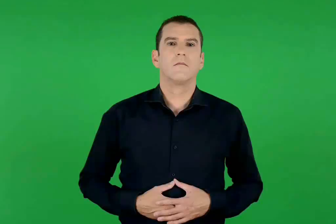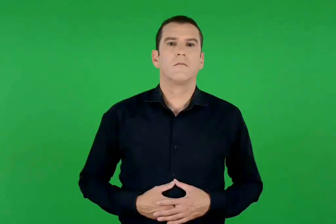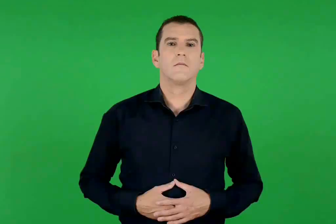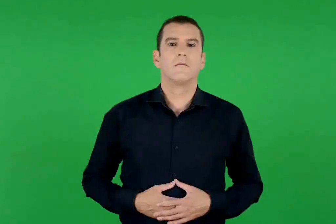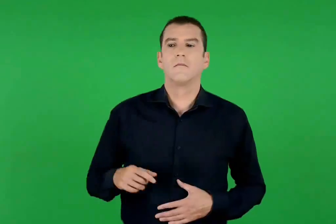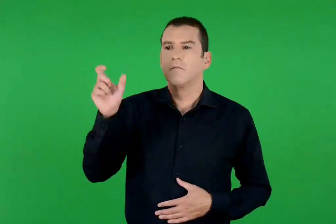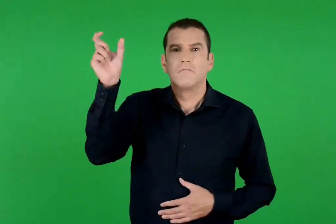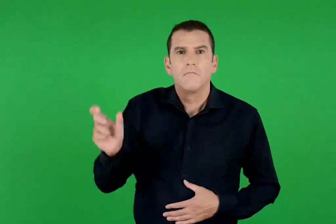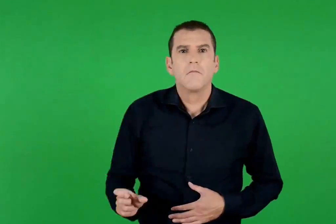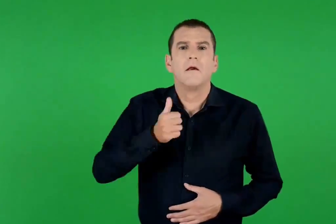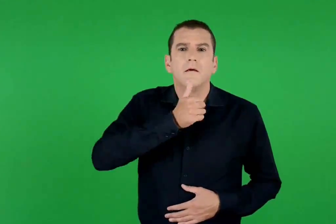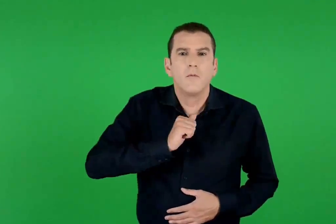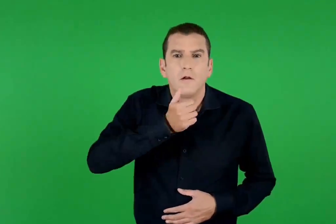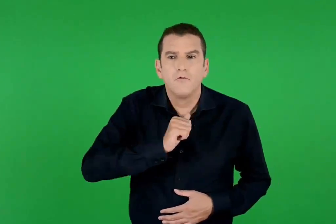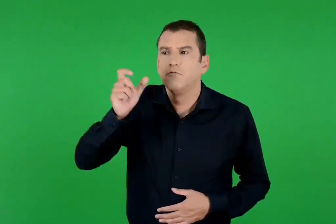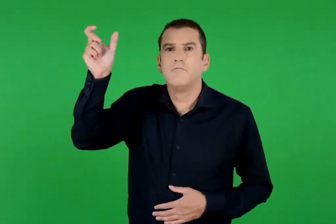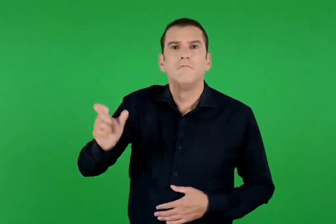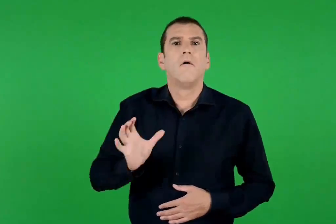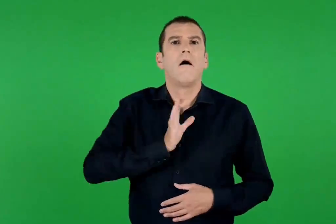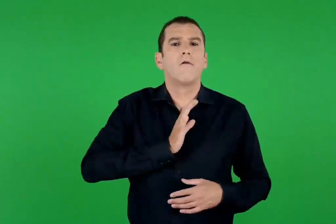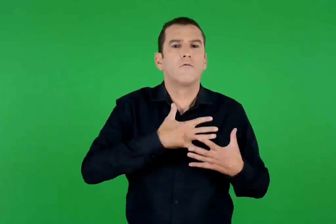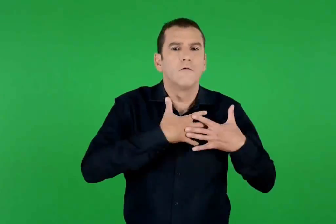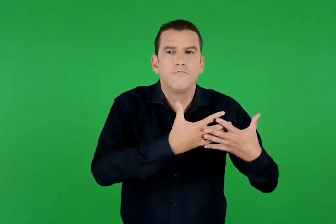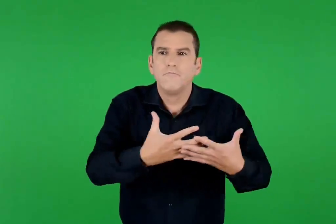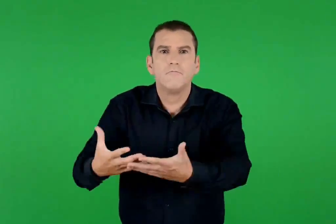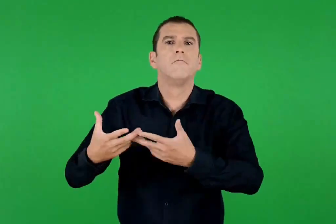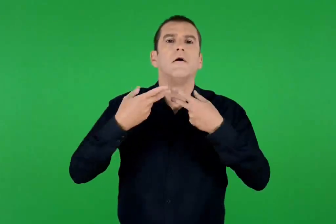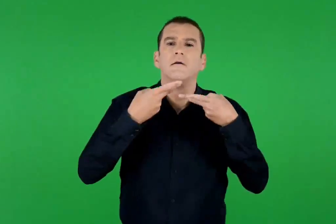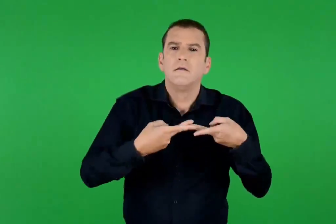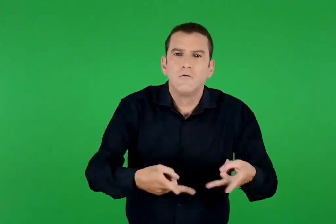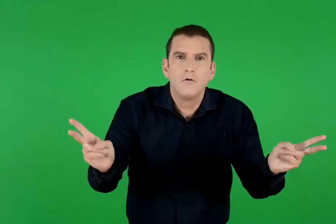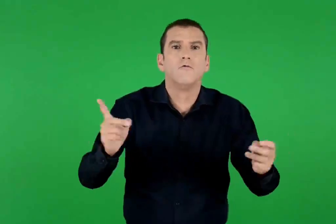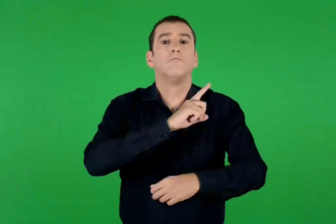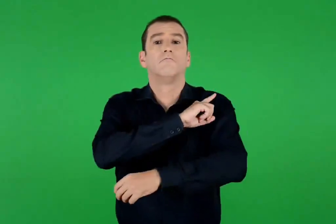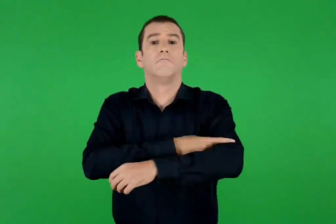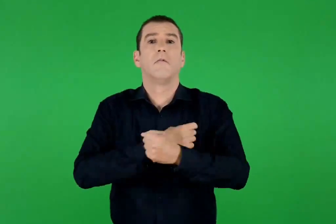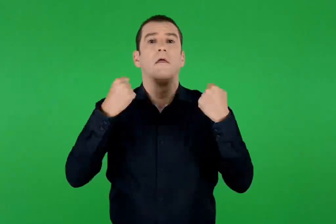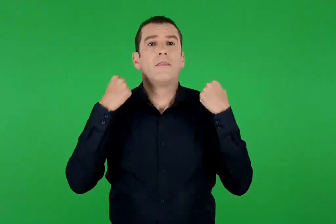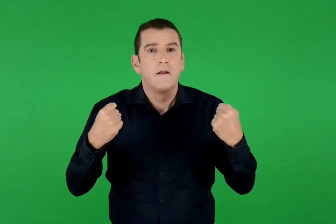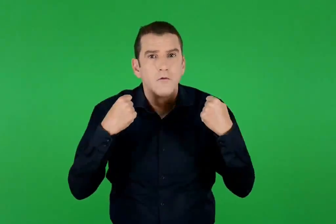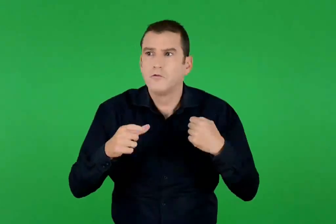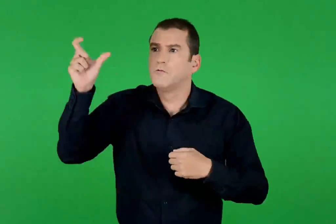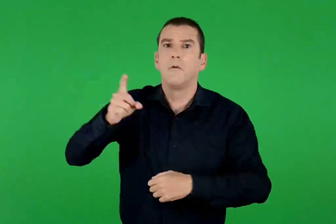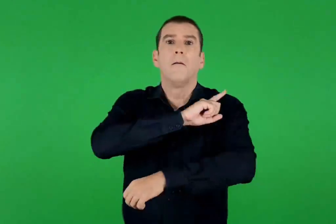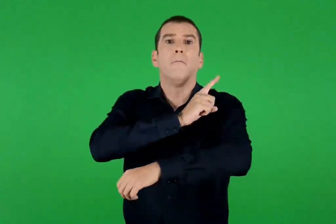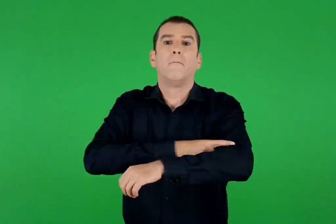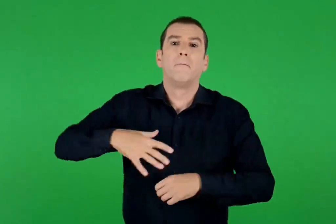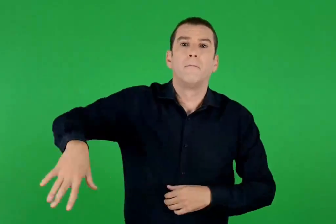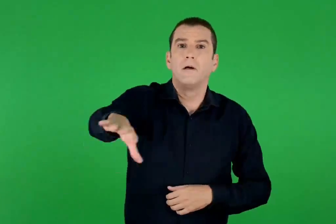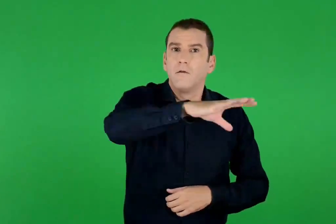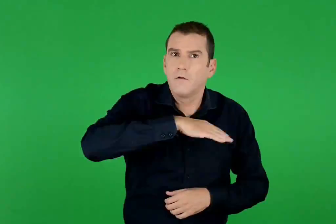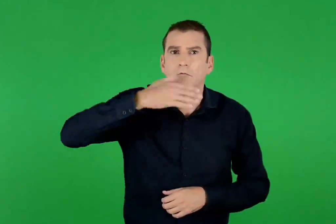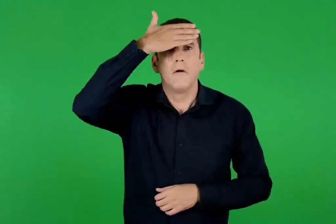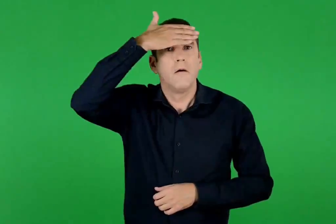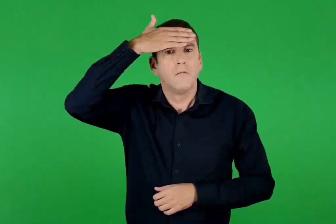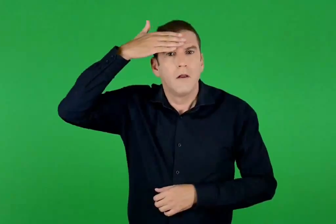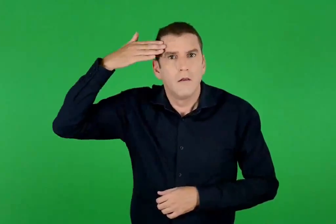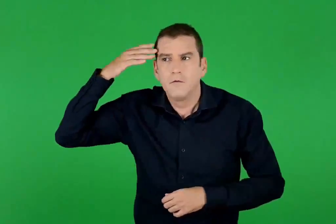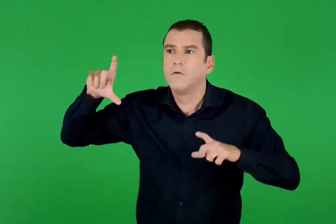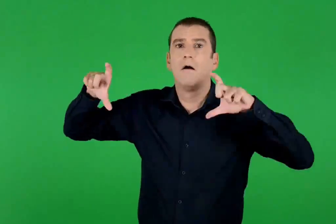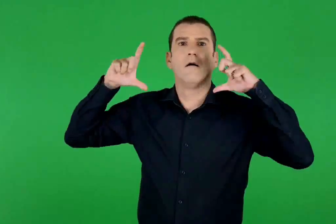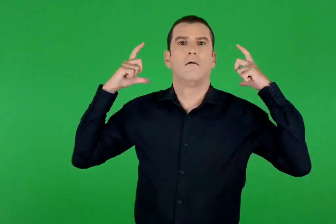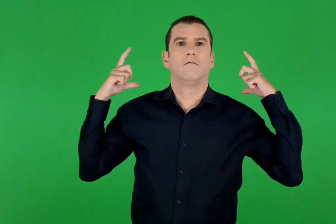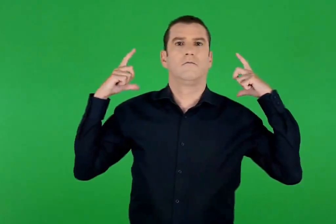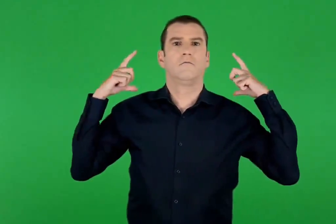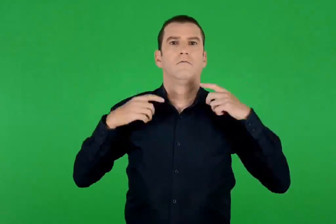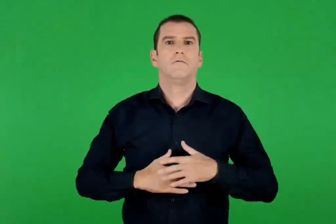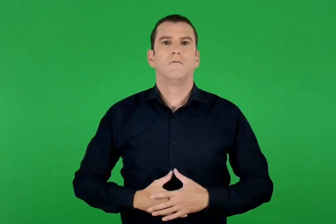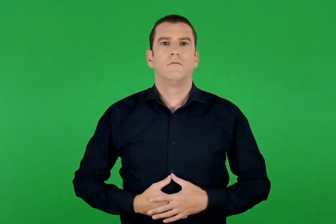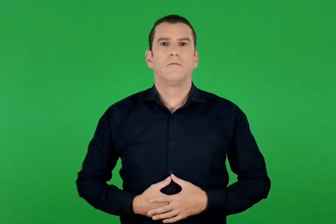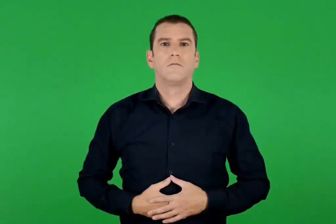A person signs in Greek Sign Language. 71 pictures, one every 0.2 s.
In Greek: υπομονετικός , φιλάνθρωπος , συγχωρητικός , δυνατός , παντοδύναμος , πανάγαθος , πανάγιος
